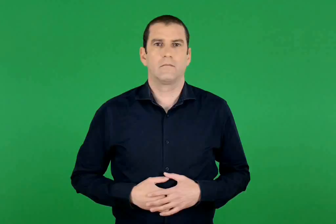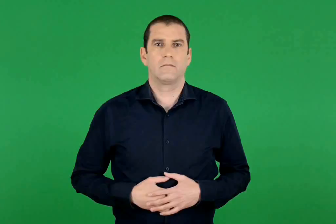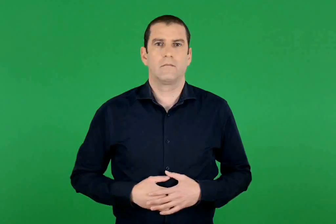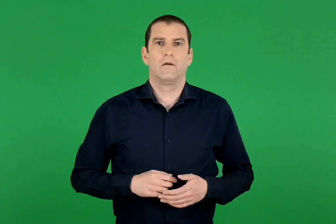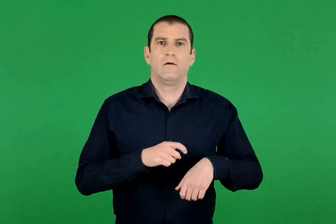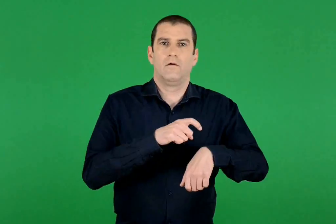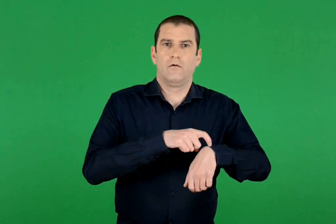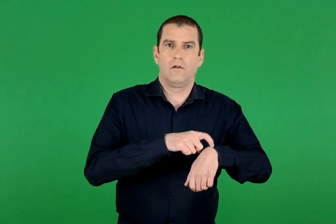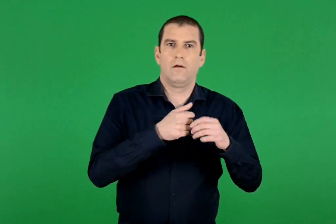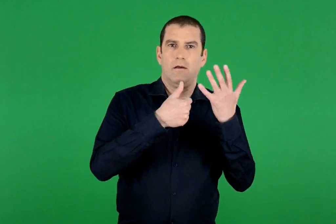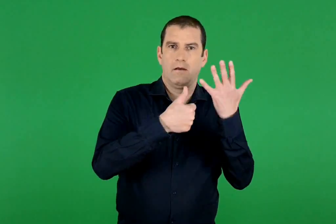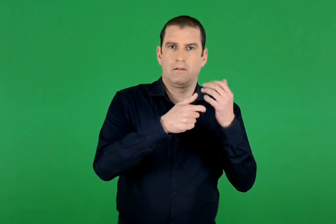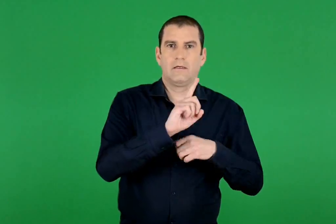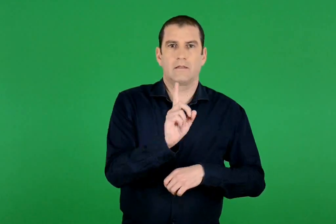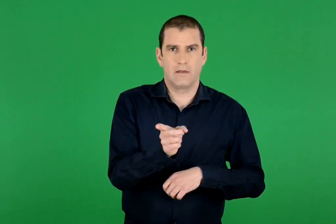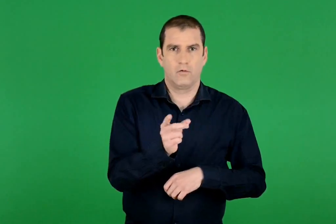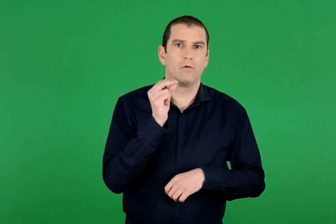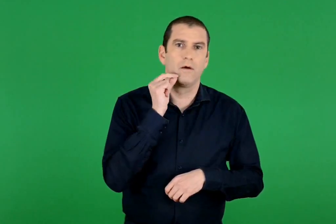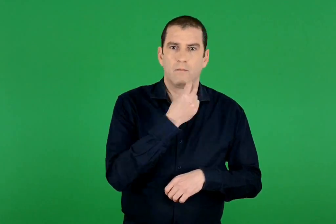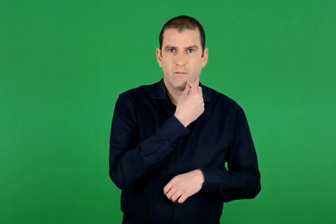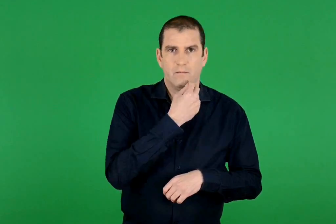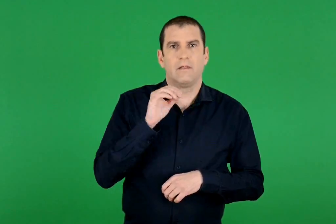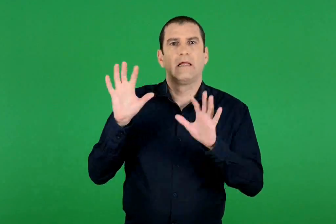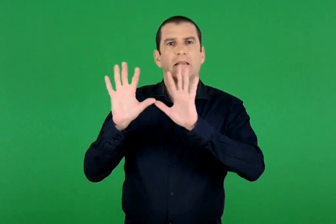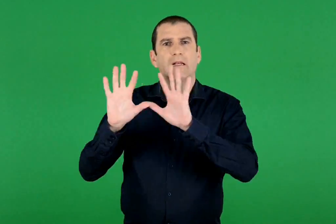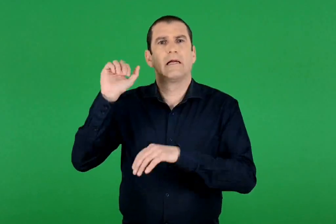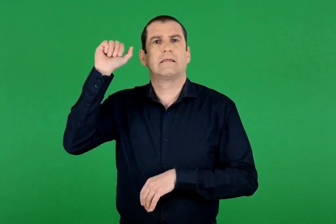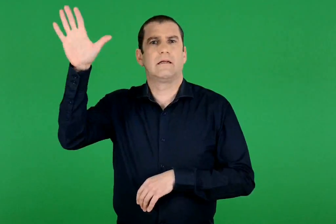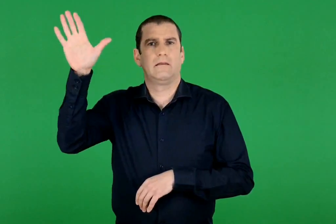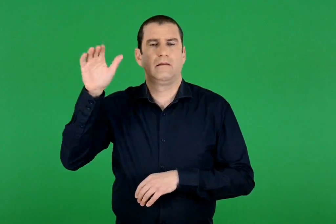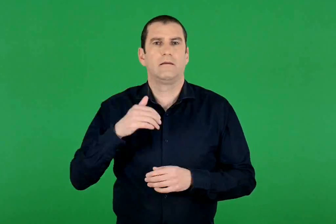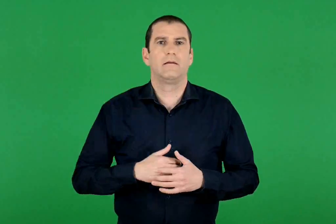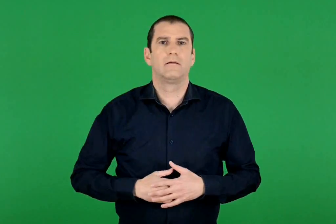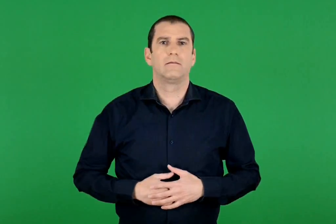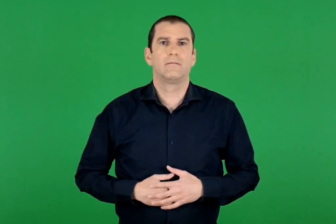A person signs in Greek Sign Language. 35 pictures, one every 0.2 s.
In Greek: 18 15 ξένη ταινία
